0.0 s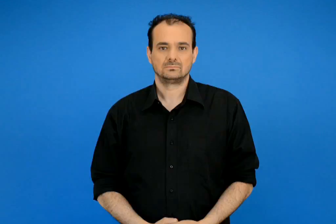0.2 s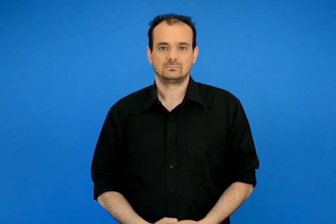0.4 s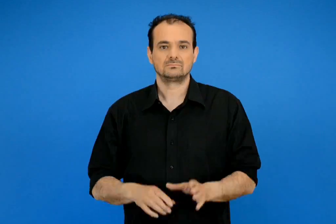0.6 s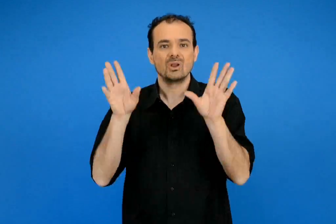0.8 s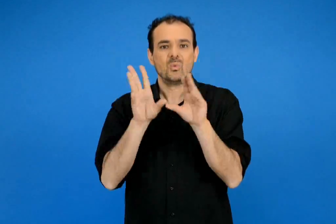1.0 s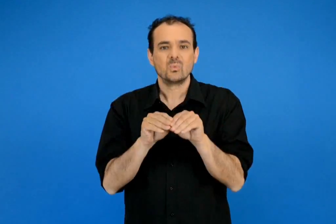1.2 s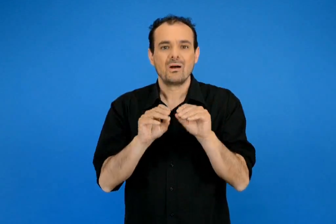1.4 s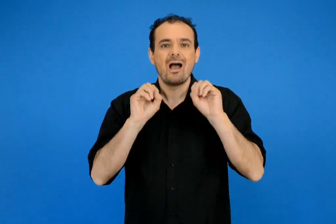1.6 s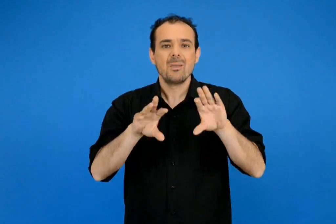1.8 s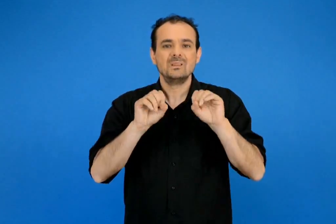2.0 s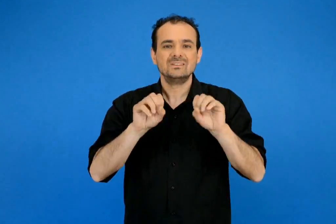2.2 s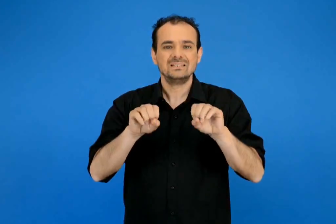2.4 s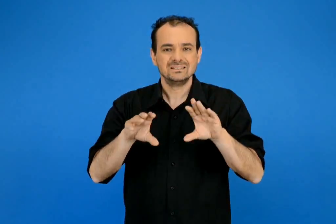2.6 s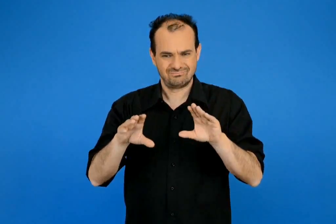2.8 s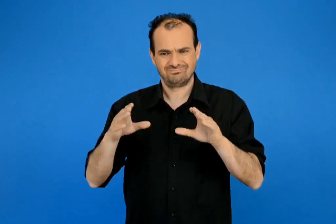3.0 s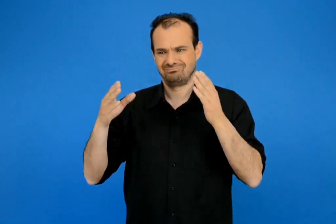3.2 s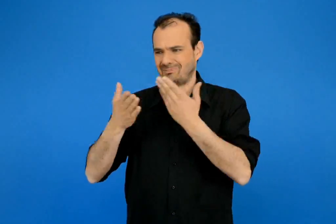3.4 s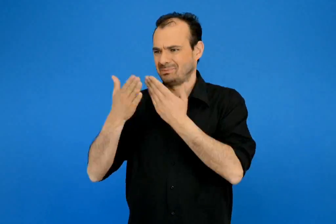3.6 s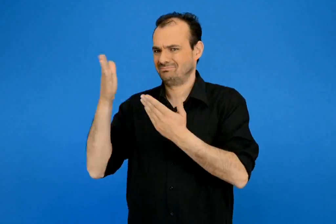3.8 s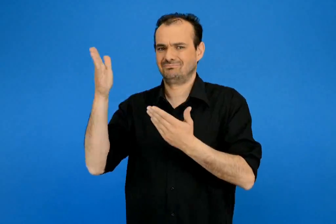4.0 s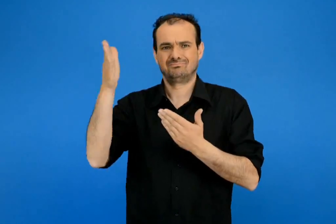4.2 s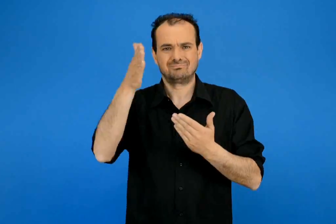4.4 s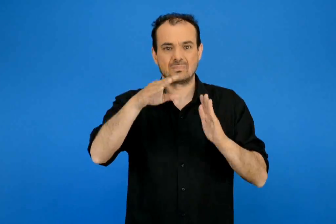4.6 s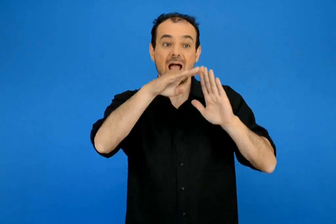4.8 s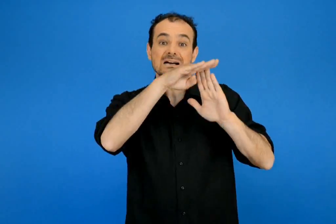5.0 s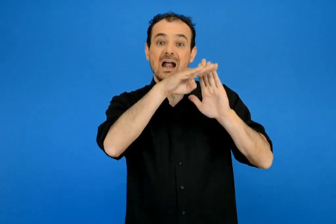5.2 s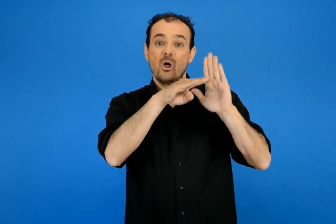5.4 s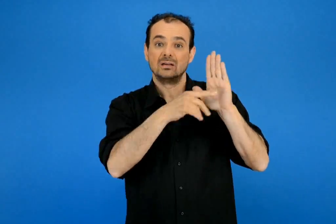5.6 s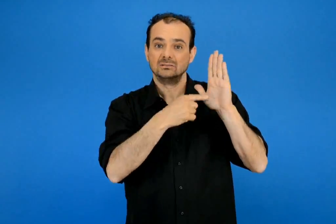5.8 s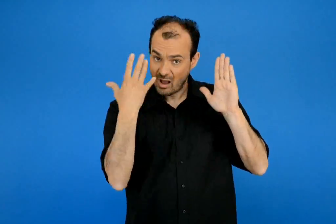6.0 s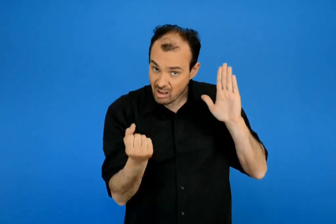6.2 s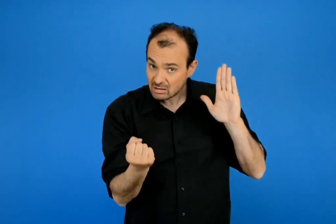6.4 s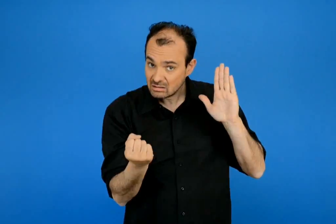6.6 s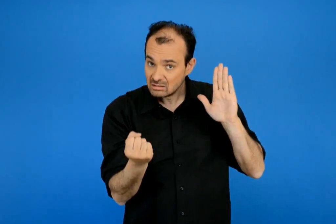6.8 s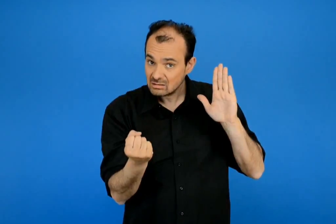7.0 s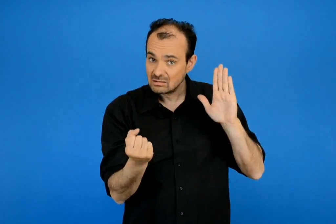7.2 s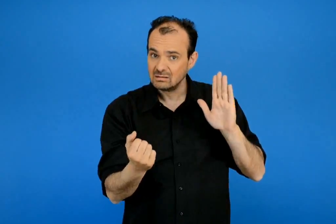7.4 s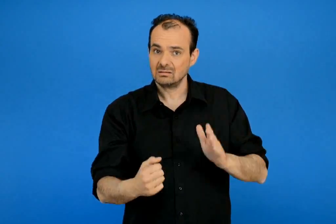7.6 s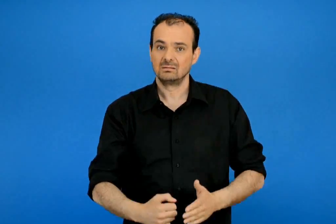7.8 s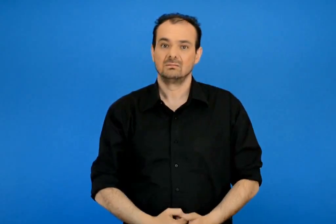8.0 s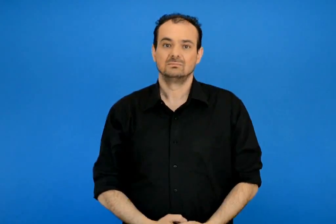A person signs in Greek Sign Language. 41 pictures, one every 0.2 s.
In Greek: έχουμε κανόνες για τις εκπαιδευτικές επισκέψεις ;
